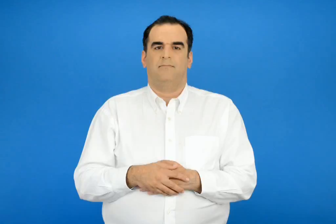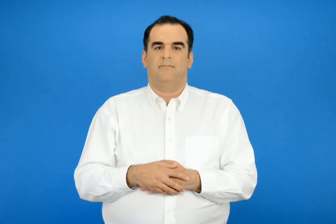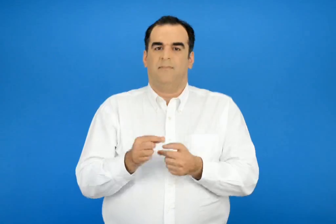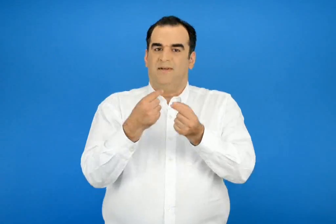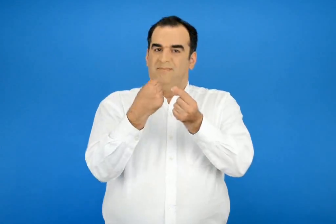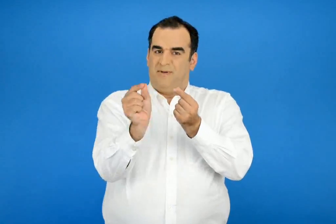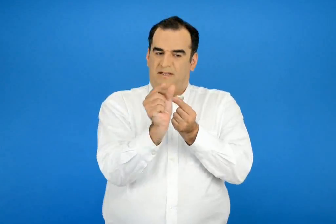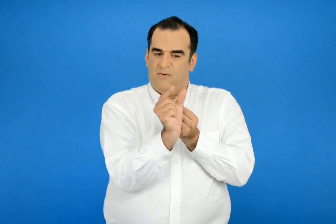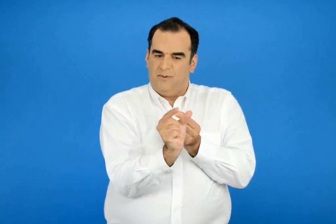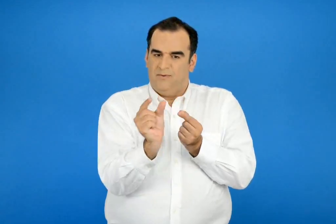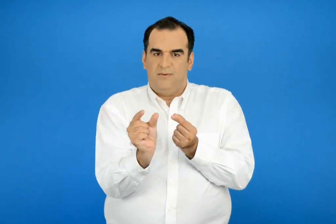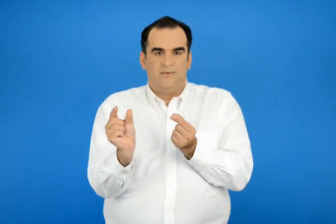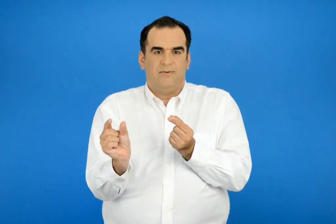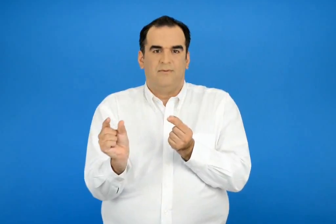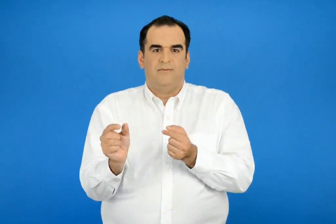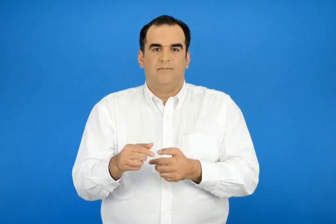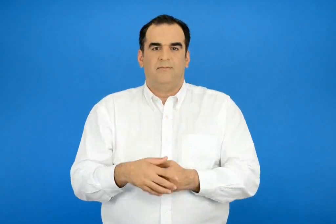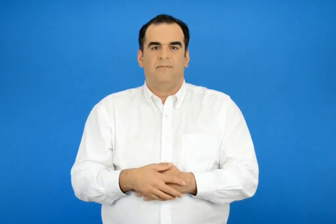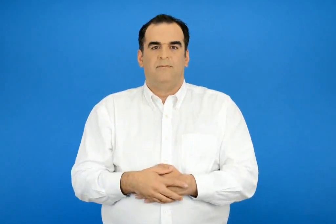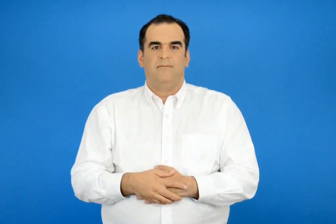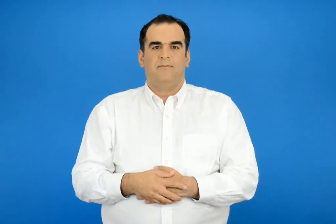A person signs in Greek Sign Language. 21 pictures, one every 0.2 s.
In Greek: σπίρτα
